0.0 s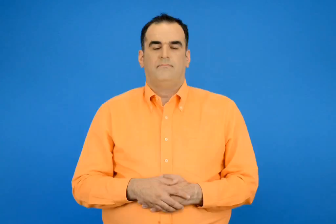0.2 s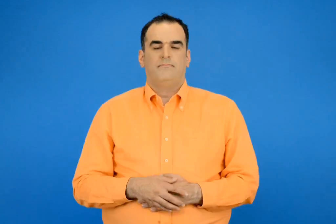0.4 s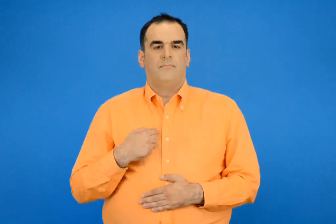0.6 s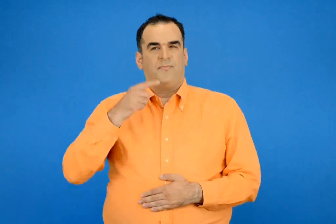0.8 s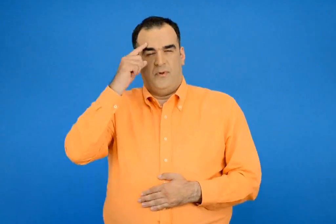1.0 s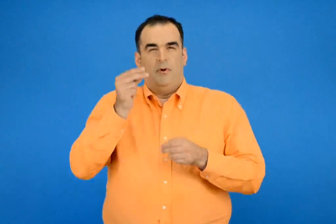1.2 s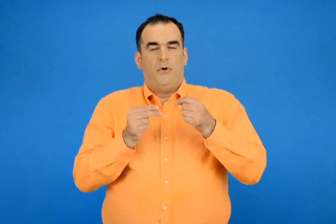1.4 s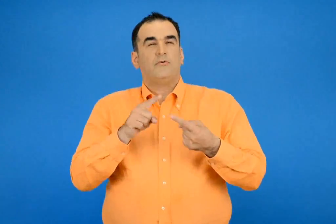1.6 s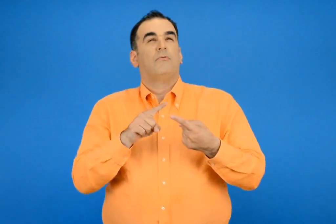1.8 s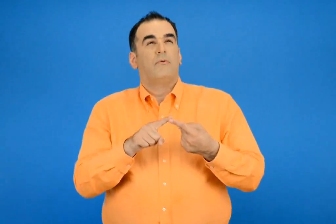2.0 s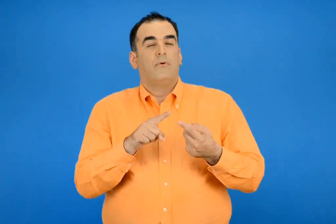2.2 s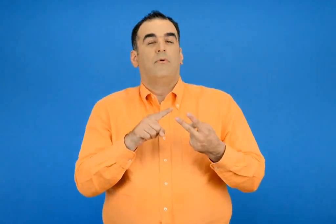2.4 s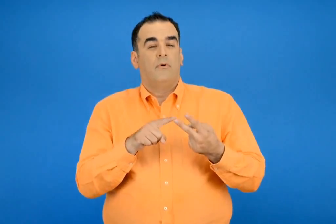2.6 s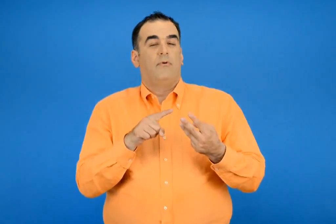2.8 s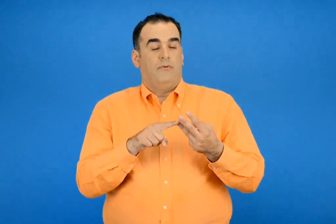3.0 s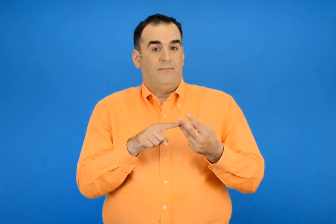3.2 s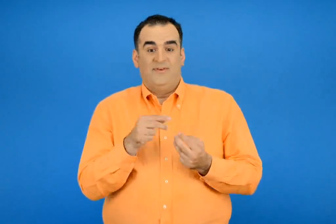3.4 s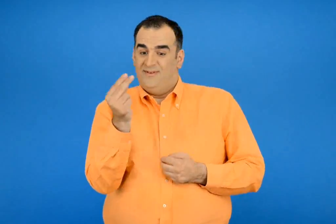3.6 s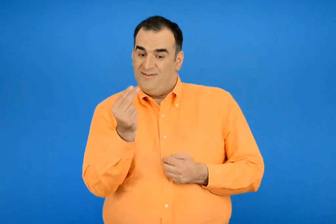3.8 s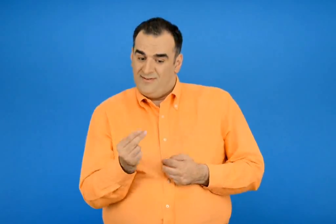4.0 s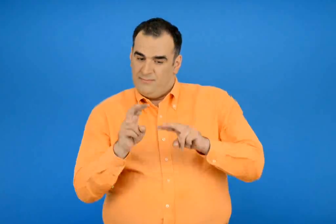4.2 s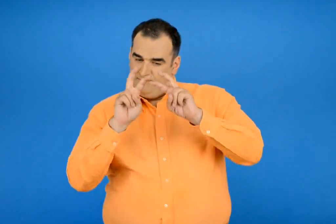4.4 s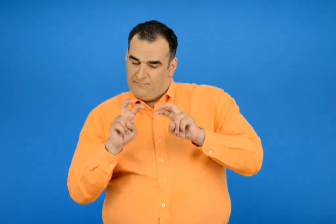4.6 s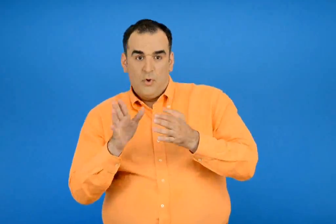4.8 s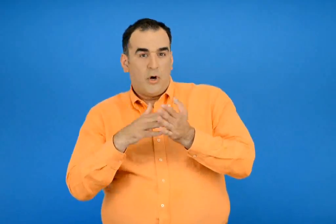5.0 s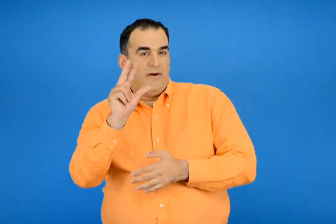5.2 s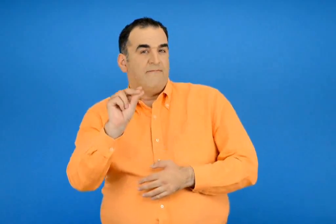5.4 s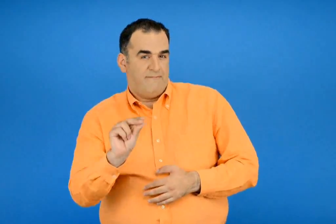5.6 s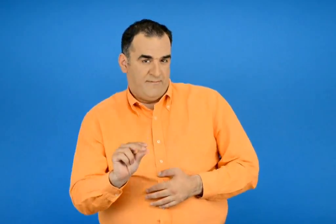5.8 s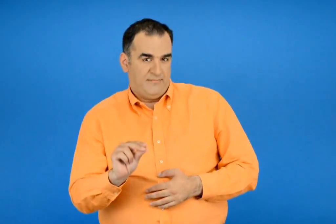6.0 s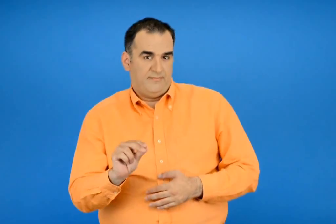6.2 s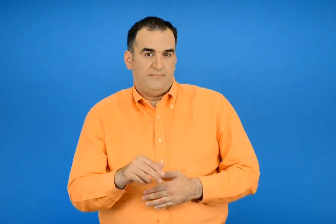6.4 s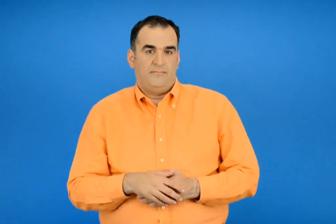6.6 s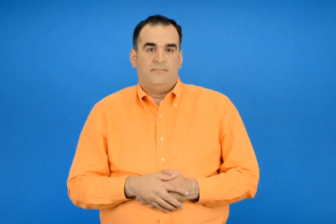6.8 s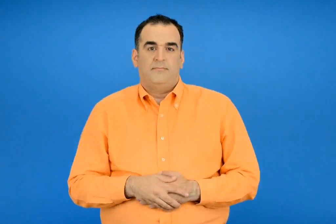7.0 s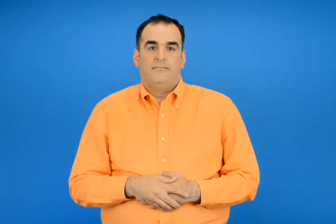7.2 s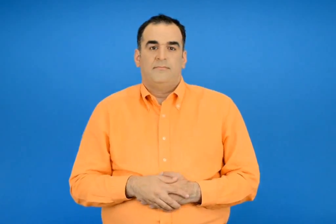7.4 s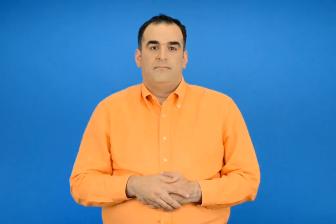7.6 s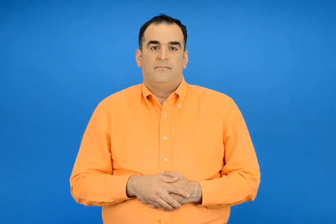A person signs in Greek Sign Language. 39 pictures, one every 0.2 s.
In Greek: υπολογίζω με τα δάχτυλα και ελέγχω με τη ζωγραφική με το αντίστοιχο χρώμα
